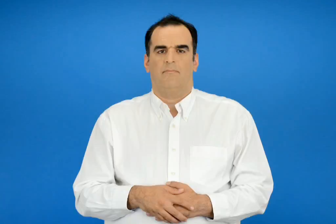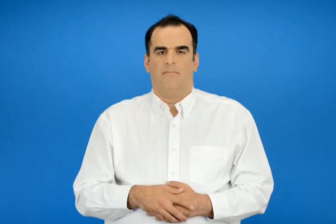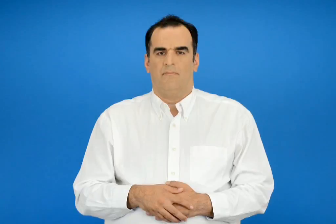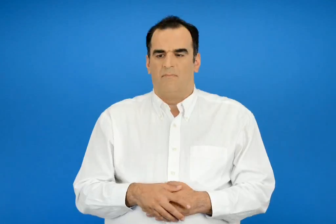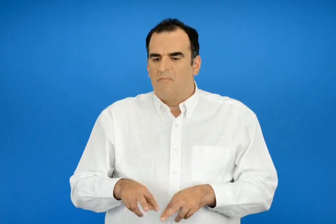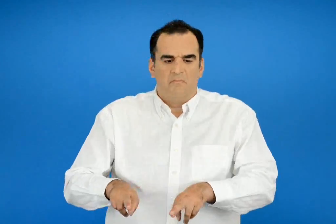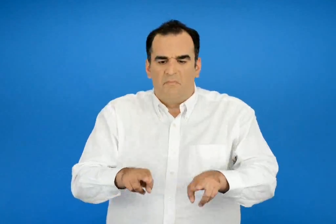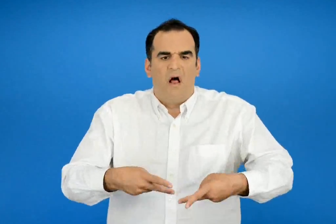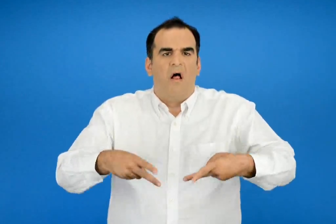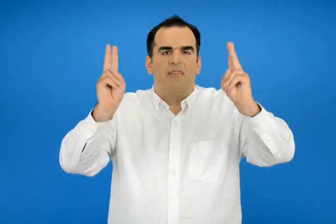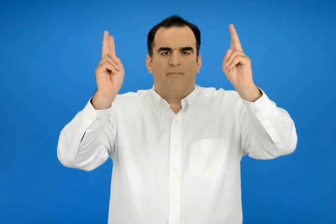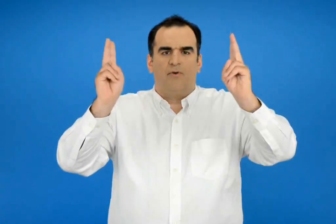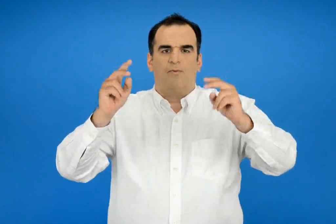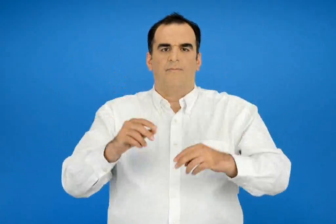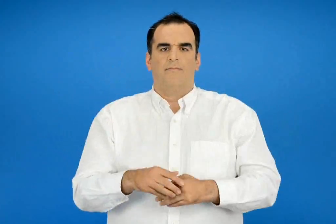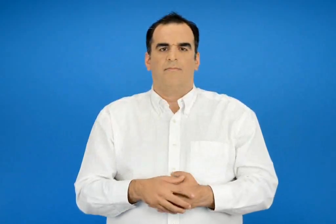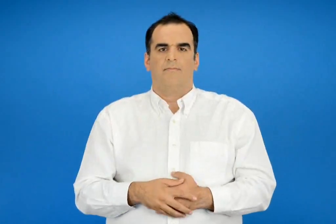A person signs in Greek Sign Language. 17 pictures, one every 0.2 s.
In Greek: αδέσποτο
